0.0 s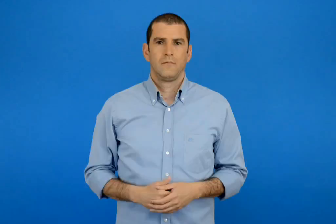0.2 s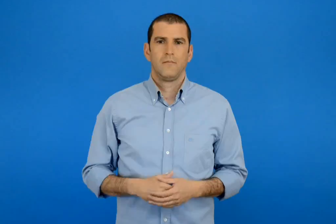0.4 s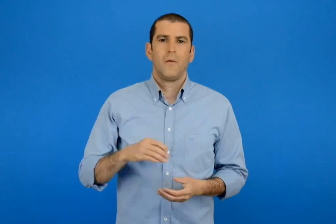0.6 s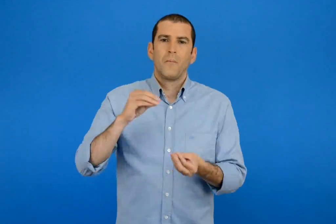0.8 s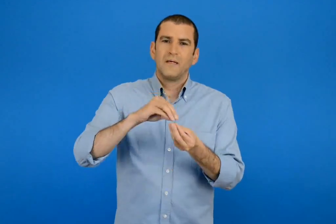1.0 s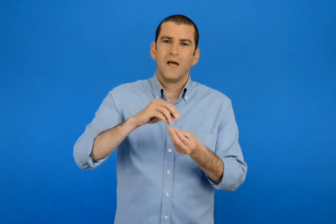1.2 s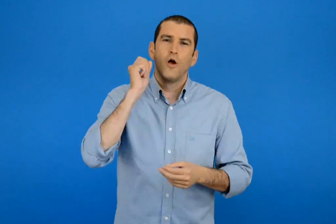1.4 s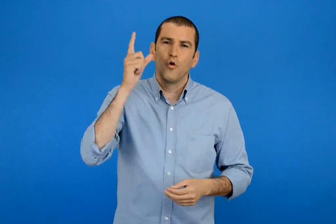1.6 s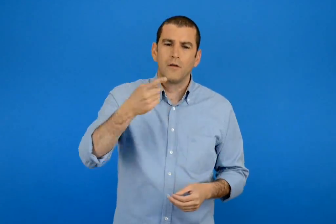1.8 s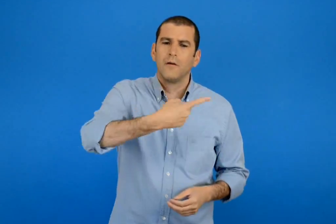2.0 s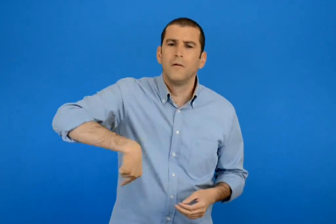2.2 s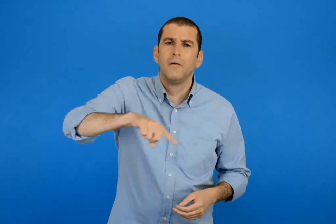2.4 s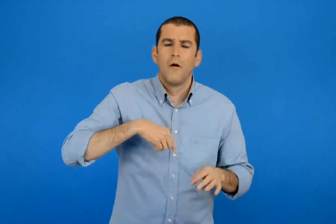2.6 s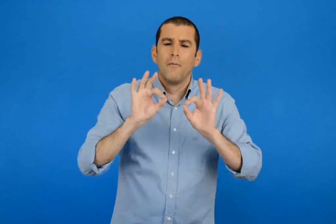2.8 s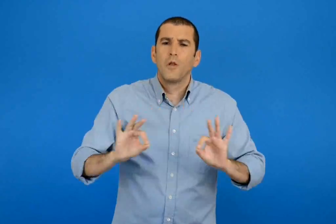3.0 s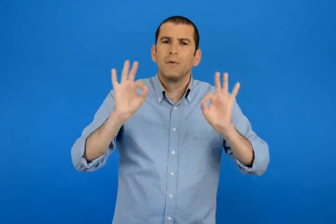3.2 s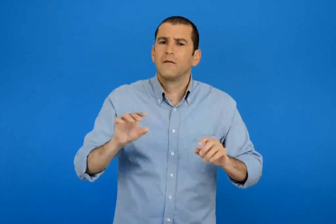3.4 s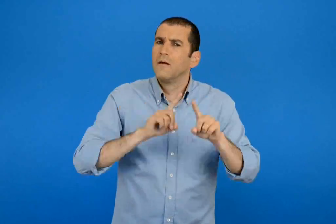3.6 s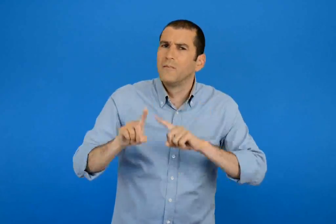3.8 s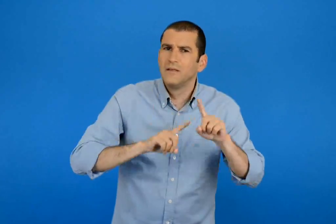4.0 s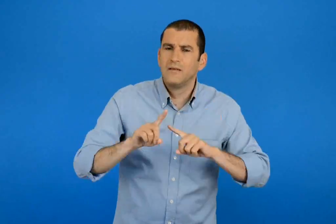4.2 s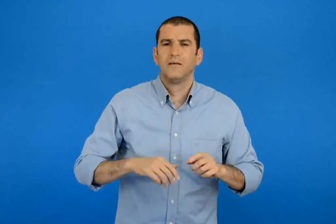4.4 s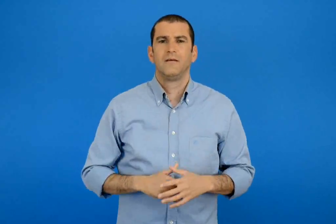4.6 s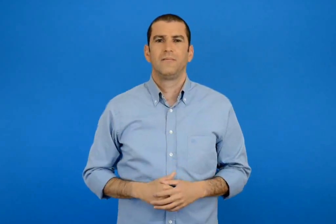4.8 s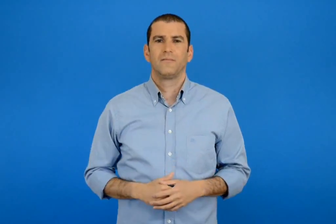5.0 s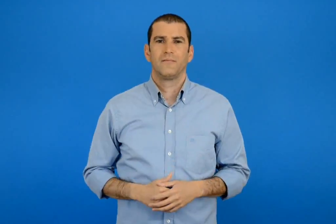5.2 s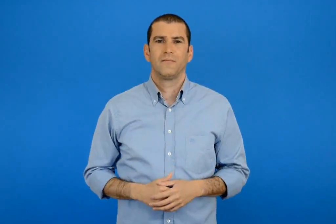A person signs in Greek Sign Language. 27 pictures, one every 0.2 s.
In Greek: ποιες ετοιμασίες κάνουμε για τη γιορτή του πάσχα ;
